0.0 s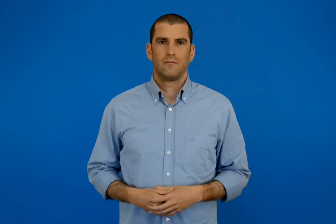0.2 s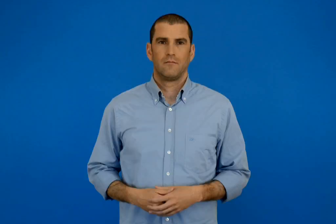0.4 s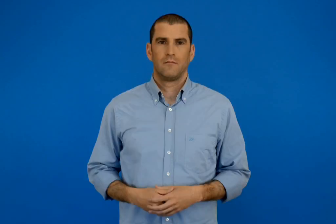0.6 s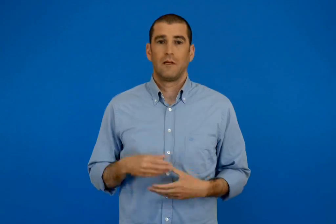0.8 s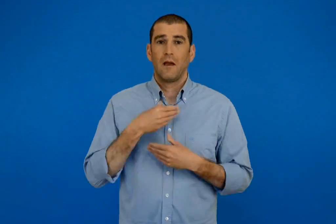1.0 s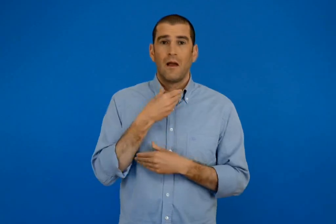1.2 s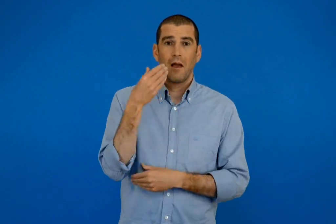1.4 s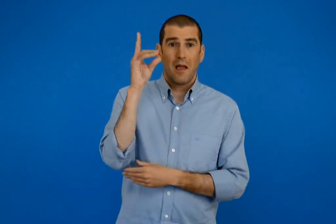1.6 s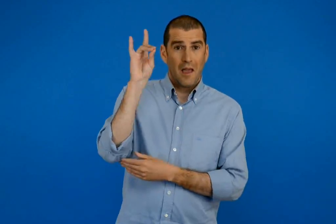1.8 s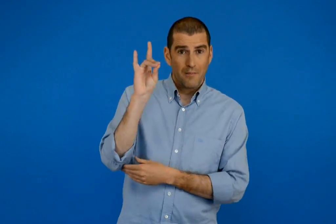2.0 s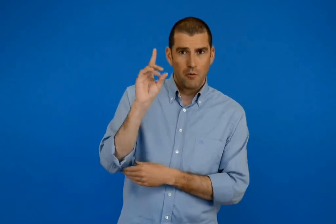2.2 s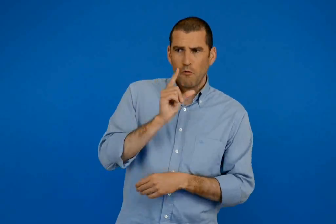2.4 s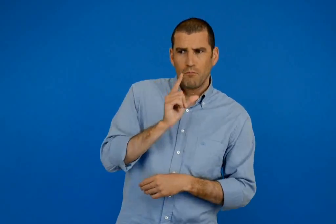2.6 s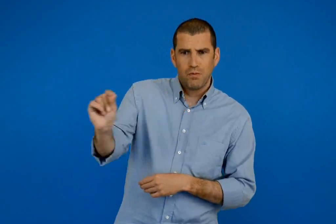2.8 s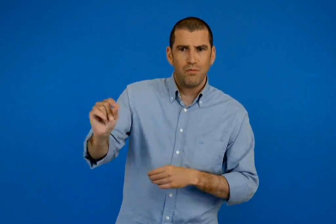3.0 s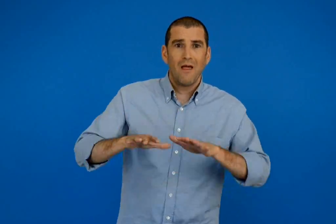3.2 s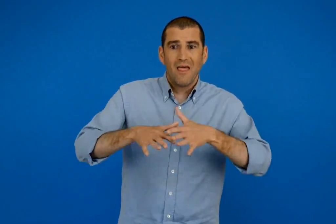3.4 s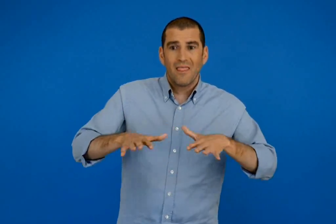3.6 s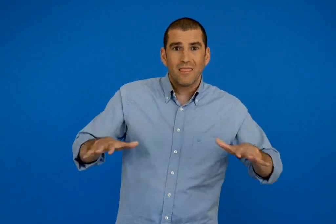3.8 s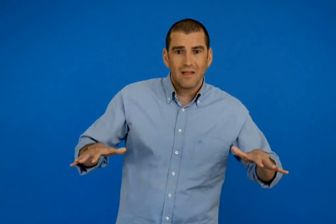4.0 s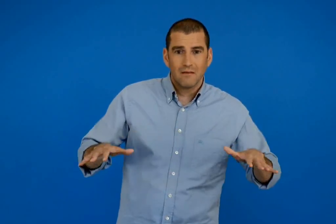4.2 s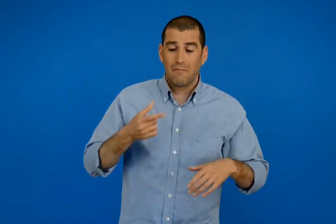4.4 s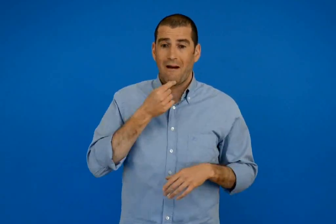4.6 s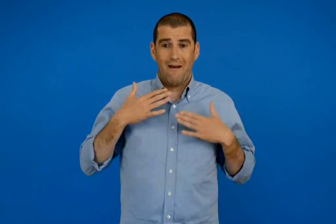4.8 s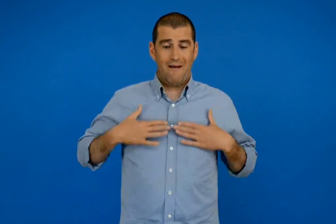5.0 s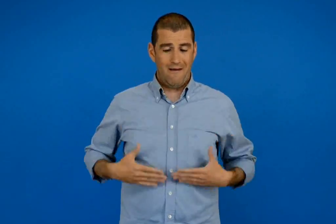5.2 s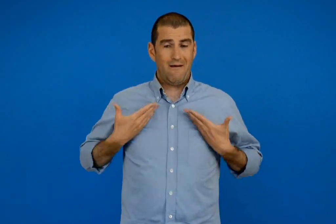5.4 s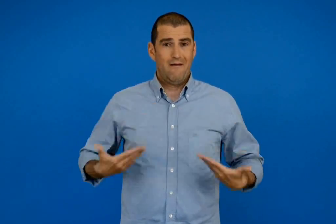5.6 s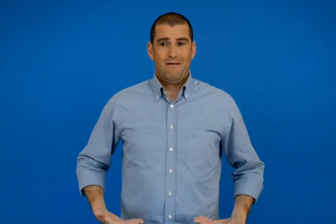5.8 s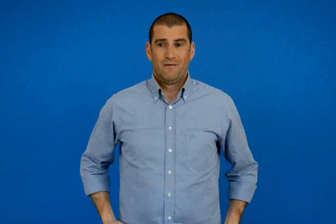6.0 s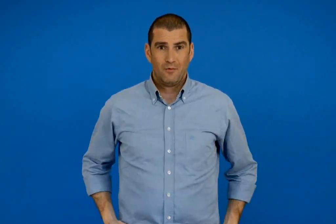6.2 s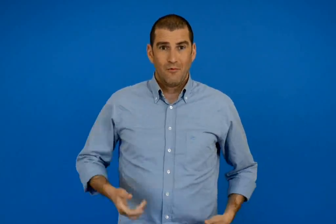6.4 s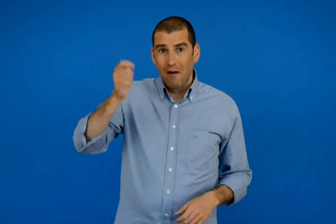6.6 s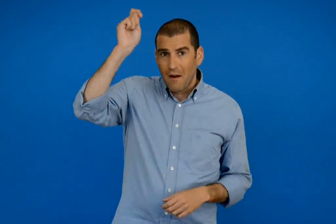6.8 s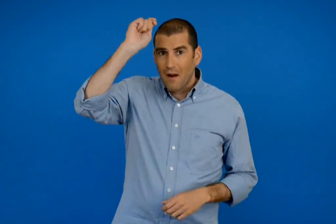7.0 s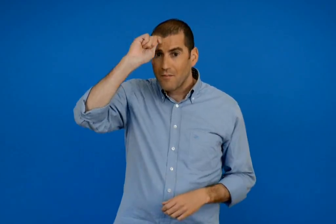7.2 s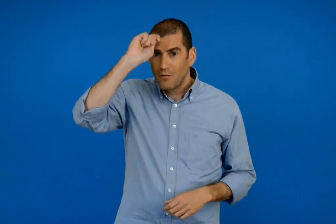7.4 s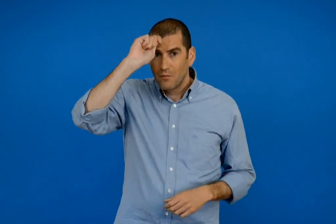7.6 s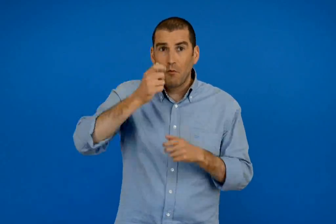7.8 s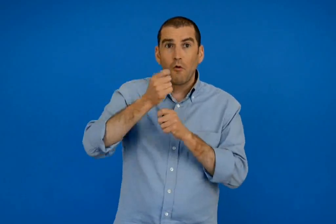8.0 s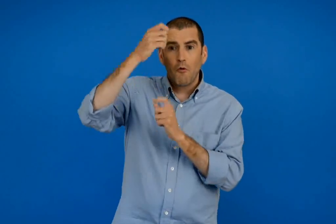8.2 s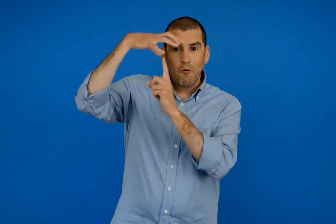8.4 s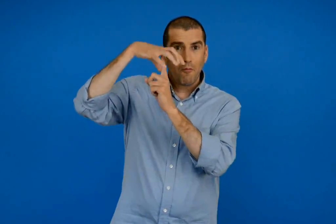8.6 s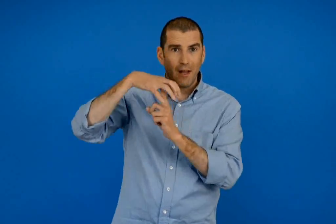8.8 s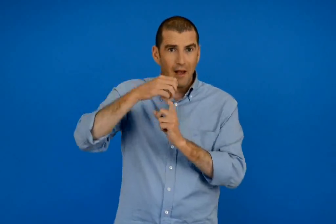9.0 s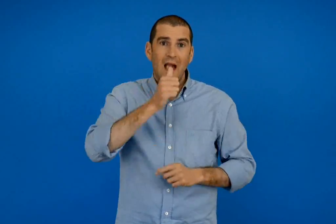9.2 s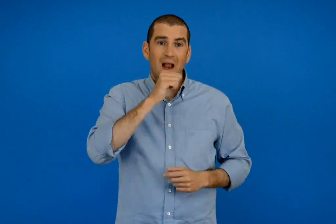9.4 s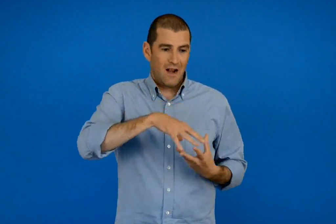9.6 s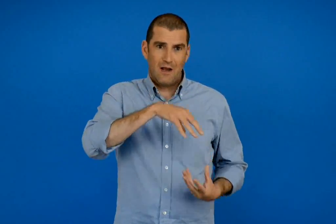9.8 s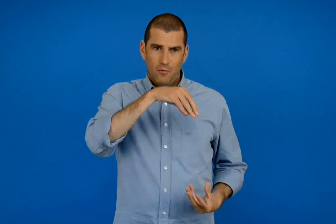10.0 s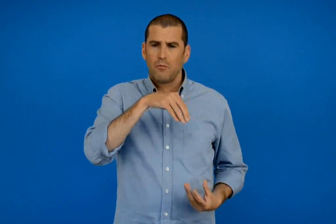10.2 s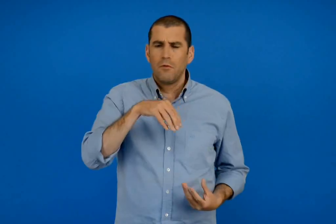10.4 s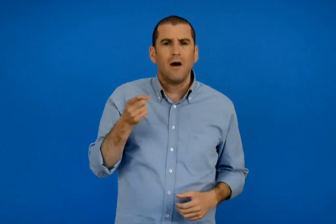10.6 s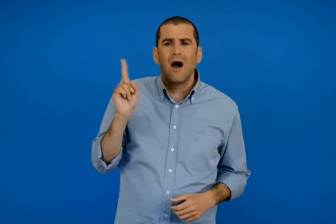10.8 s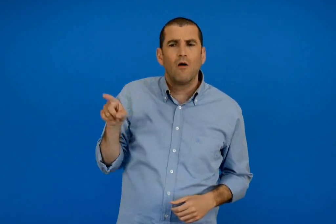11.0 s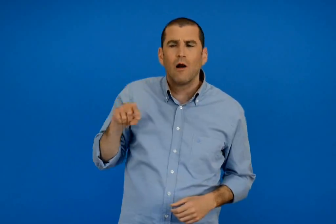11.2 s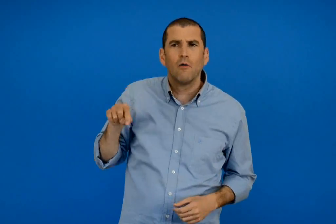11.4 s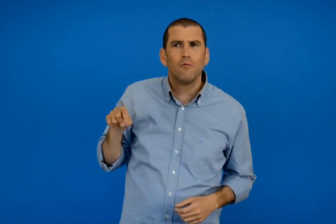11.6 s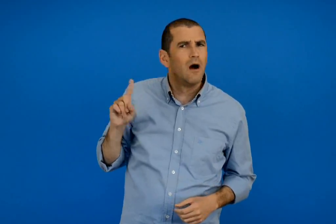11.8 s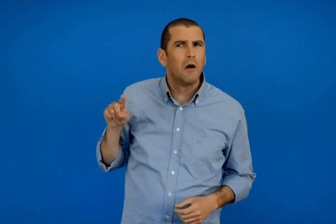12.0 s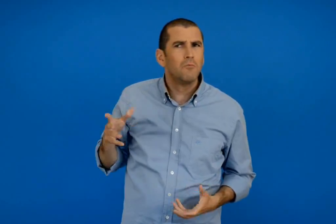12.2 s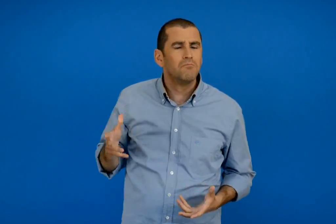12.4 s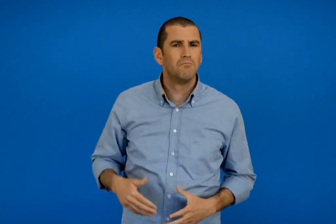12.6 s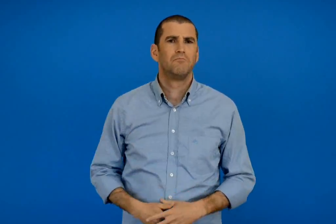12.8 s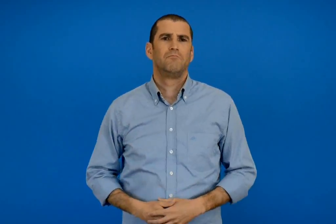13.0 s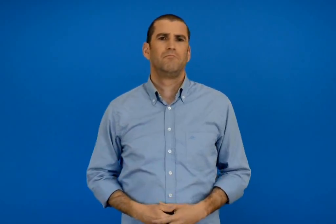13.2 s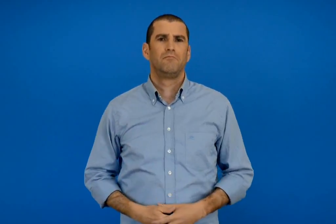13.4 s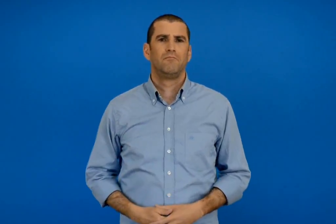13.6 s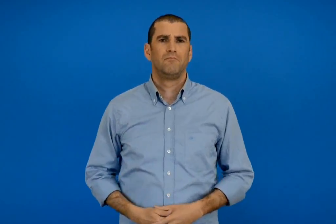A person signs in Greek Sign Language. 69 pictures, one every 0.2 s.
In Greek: η μηλω η καμηλω βουρ στη θάλασσα τραβώ το άσπρο μπλουζάκι μου φορώ καπέλο ομπρελά και νερό και τι άλλο ; τι άλλο ;
